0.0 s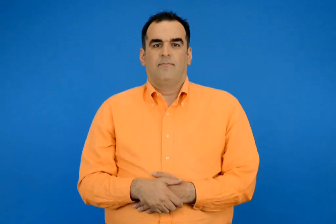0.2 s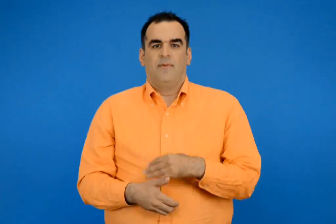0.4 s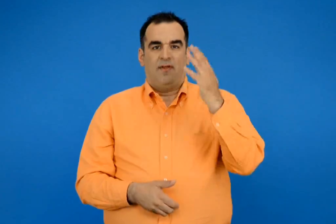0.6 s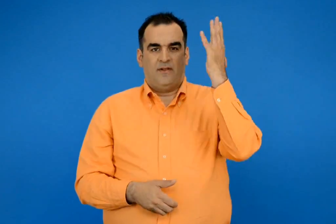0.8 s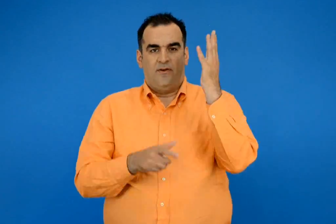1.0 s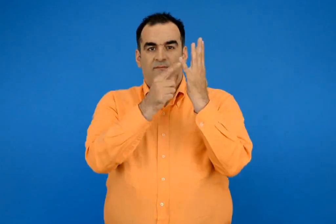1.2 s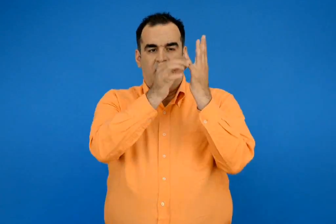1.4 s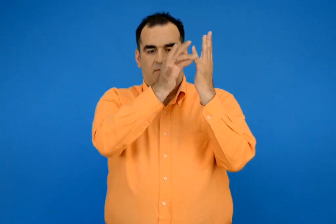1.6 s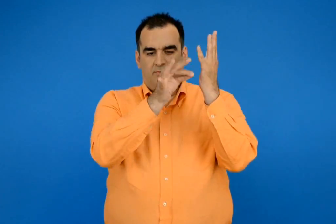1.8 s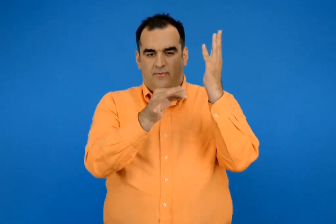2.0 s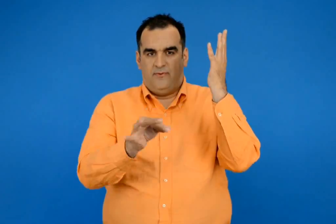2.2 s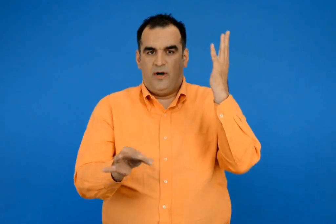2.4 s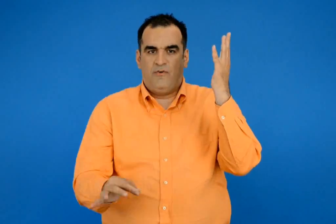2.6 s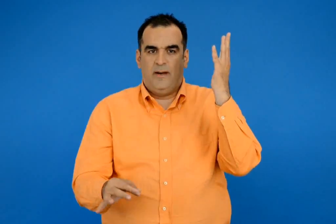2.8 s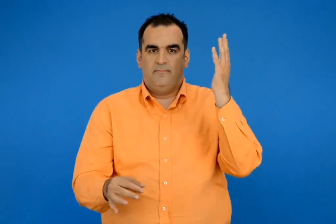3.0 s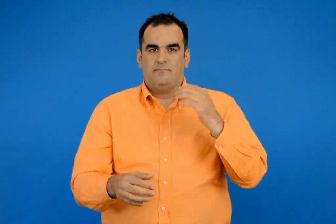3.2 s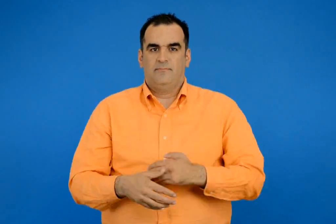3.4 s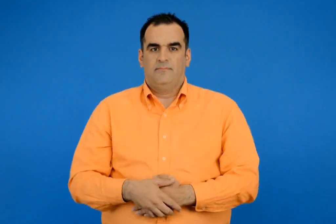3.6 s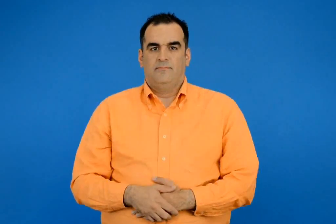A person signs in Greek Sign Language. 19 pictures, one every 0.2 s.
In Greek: φυλλοβόλα
